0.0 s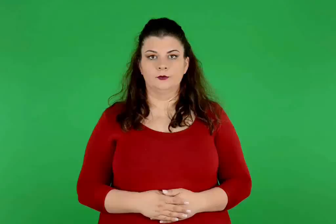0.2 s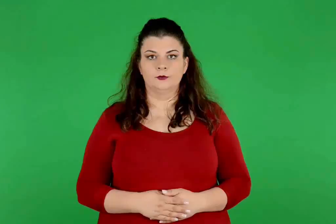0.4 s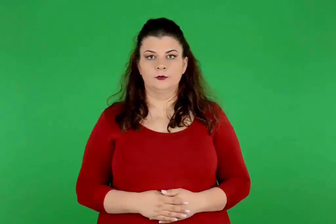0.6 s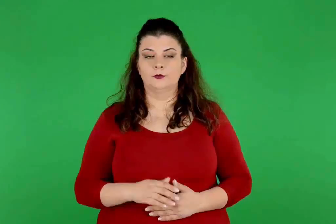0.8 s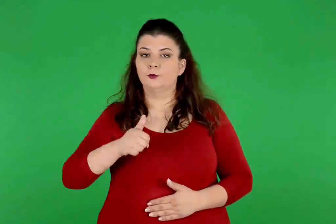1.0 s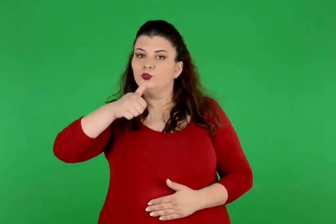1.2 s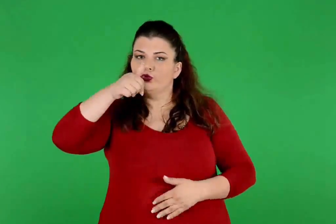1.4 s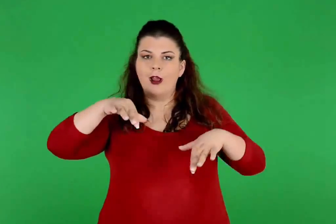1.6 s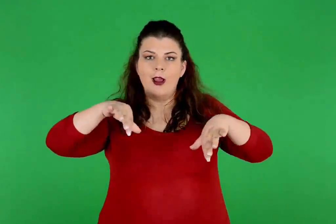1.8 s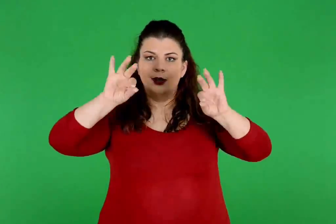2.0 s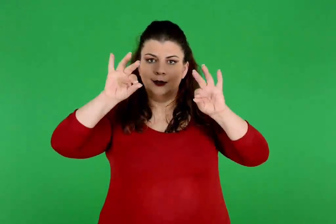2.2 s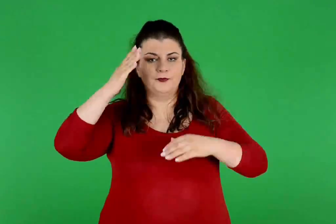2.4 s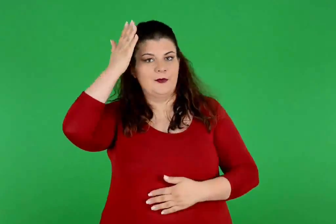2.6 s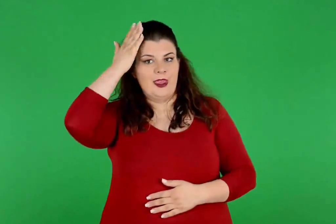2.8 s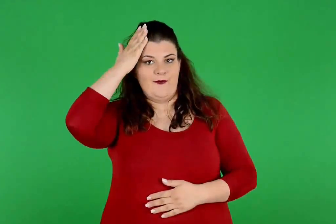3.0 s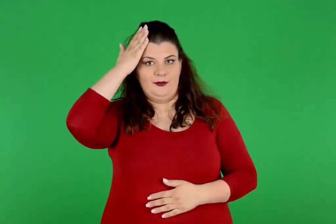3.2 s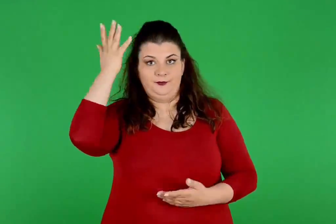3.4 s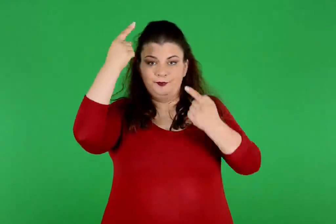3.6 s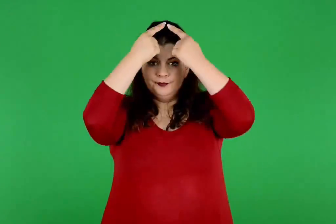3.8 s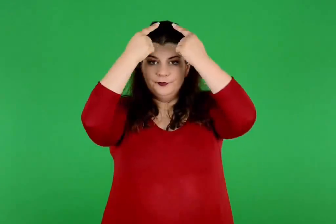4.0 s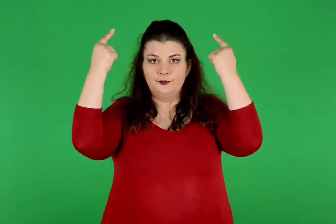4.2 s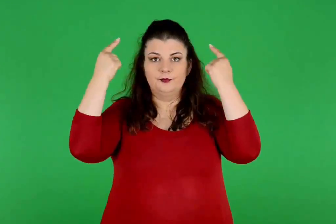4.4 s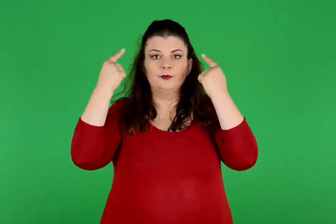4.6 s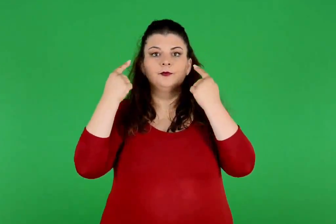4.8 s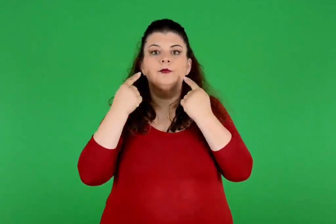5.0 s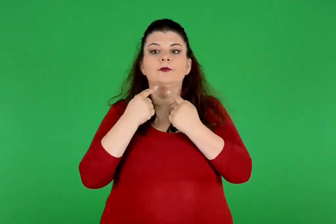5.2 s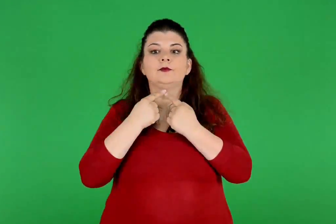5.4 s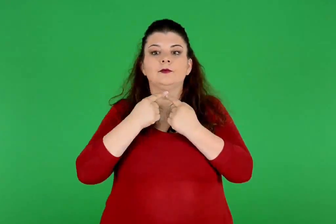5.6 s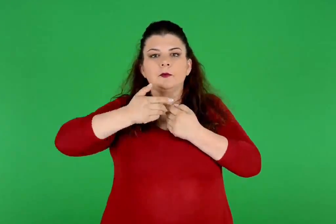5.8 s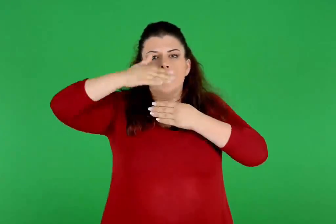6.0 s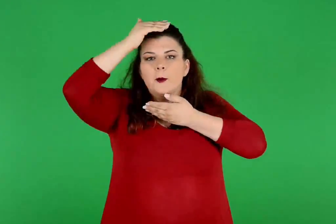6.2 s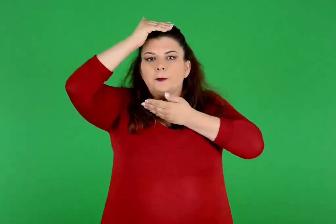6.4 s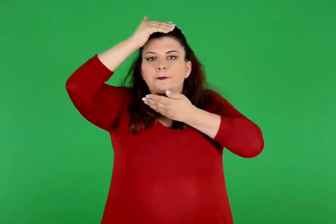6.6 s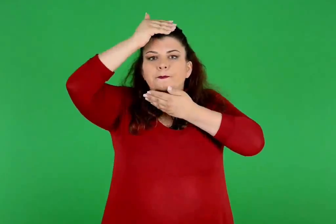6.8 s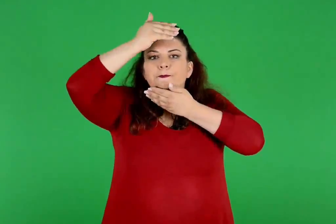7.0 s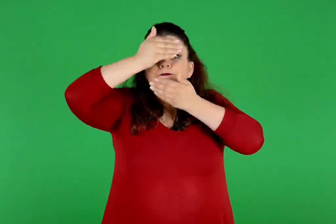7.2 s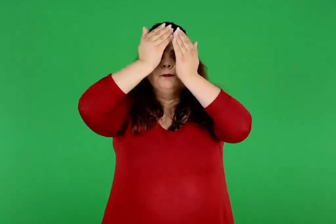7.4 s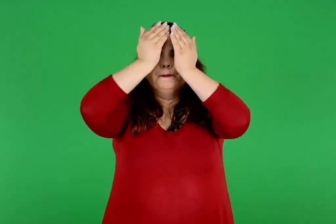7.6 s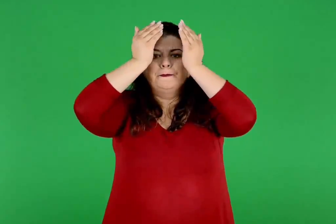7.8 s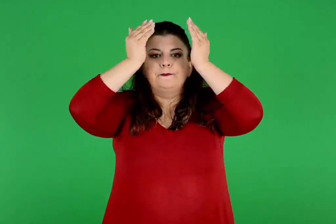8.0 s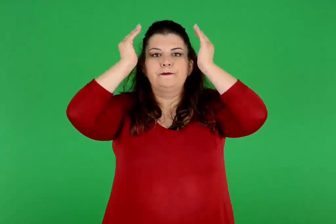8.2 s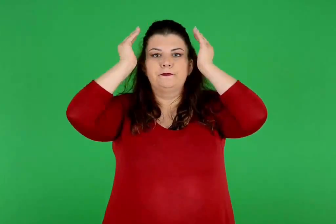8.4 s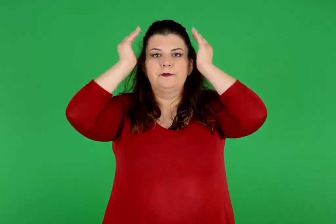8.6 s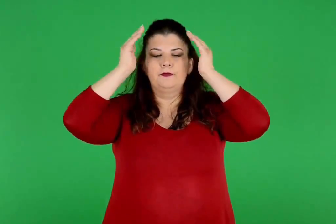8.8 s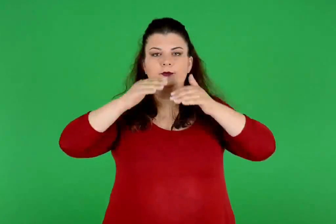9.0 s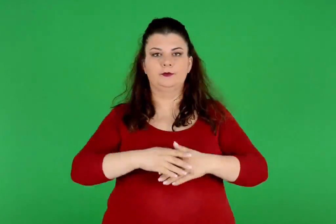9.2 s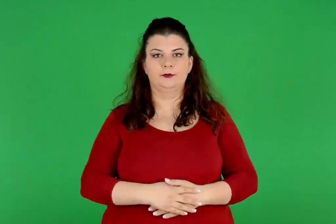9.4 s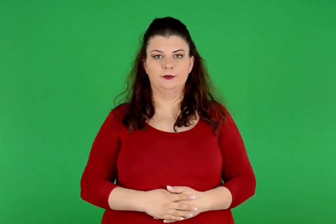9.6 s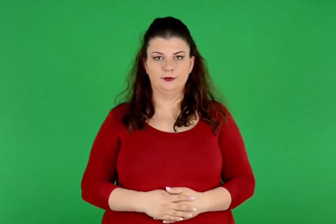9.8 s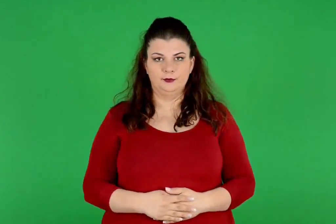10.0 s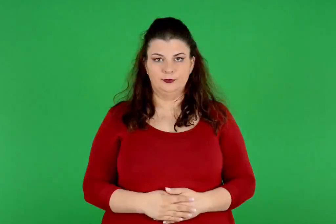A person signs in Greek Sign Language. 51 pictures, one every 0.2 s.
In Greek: ας αρχίσουμε από το κεφάλι μου. ενώ είναι τριγωνικό , πάνω πάνω στο μέτωπο κυρτώνει ελαφρά
